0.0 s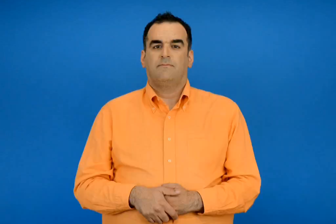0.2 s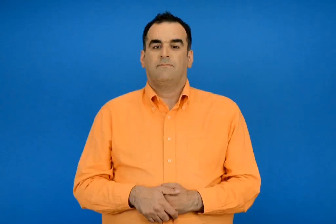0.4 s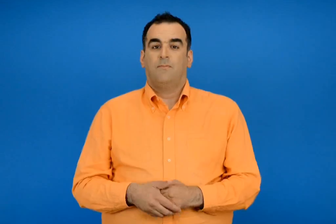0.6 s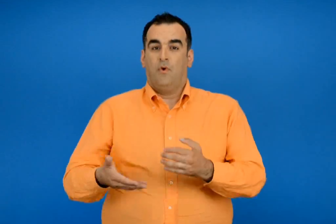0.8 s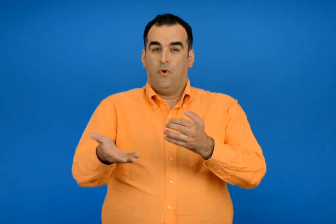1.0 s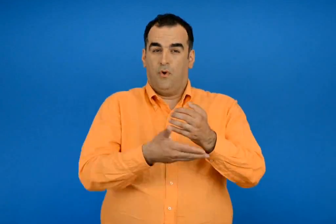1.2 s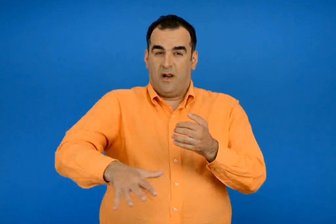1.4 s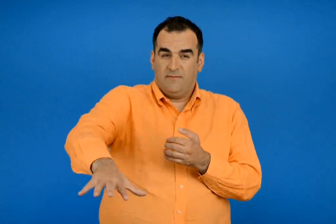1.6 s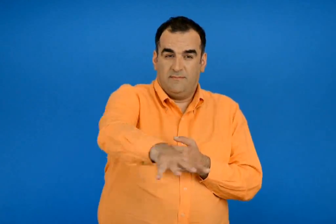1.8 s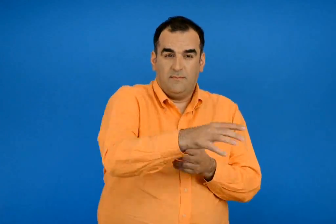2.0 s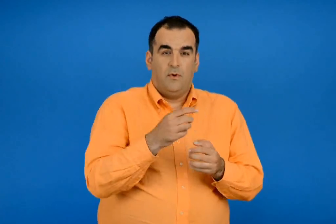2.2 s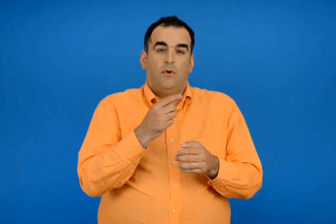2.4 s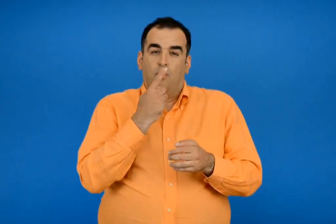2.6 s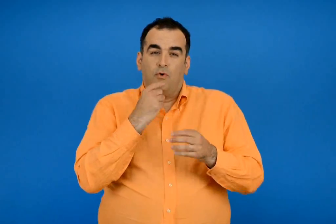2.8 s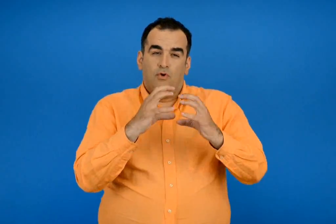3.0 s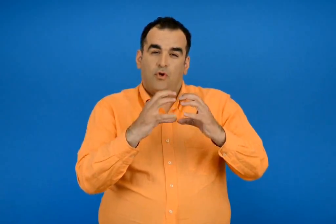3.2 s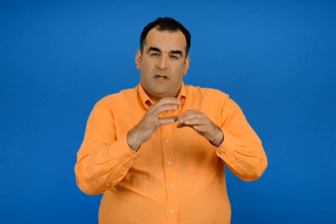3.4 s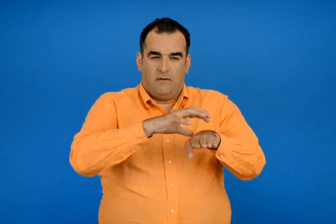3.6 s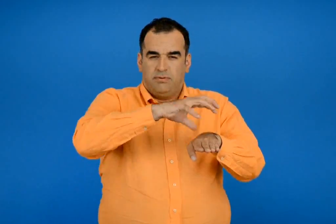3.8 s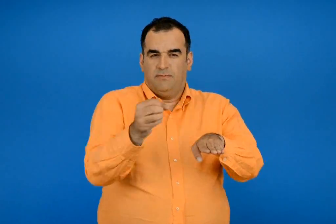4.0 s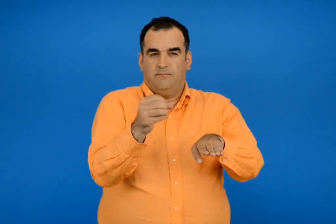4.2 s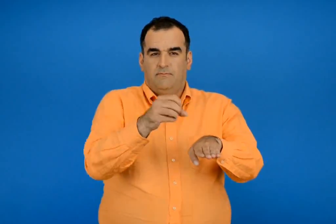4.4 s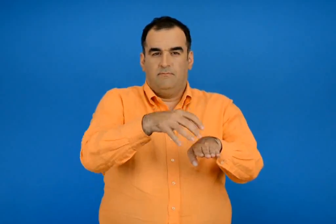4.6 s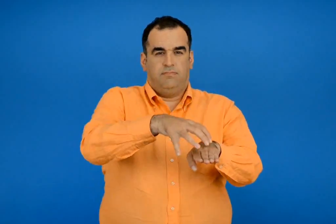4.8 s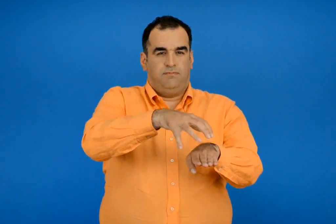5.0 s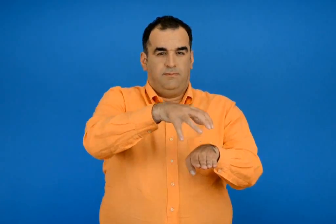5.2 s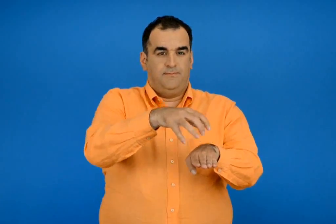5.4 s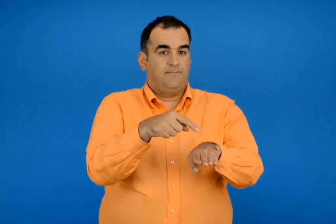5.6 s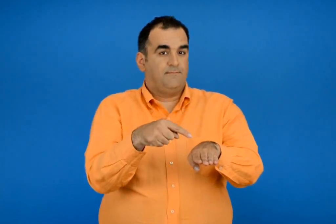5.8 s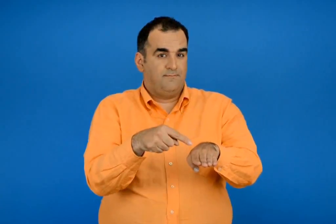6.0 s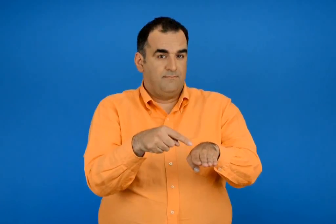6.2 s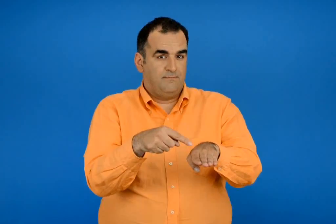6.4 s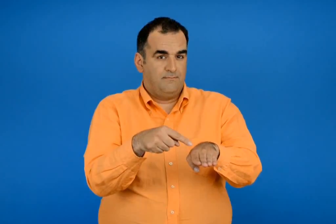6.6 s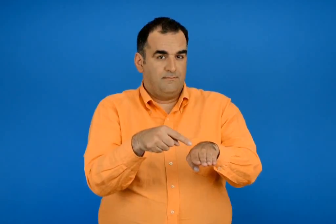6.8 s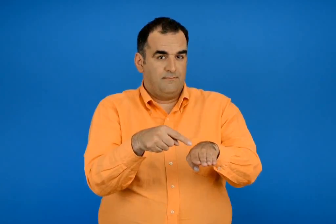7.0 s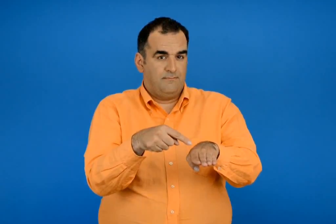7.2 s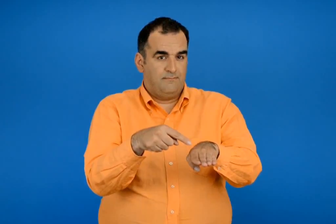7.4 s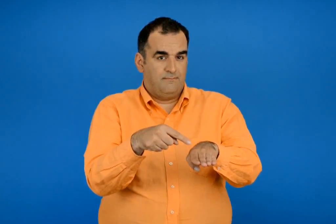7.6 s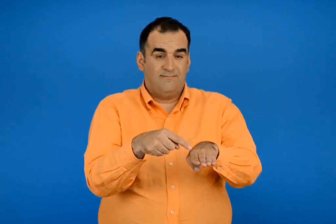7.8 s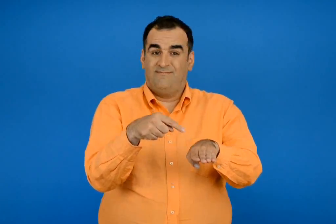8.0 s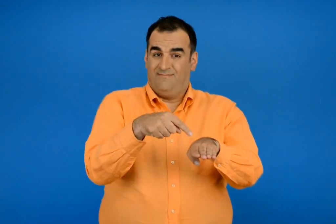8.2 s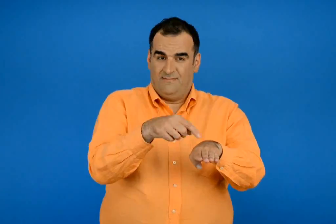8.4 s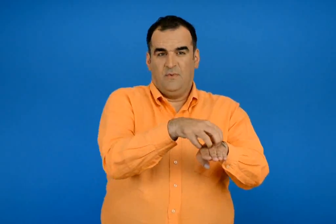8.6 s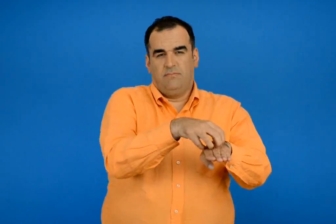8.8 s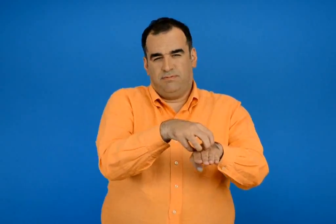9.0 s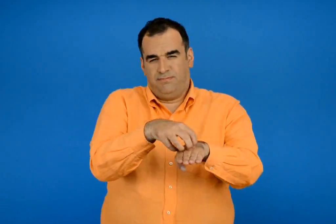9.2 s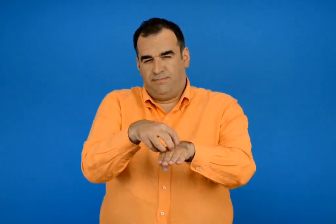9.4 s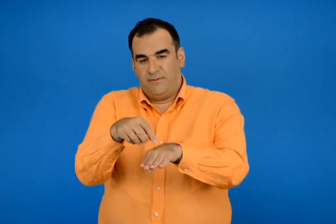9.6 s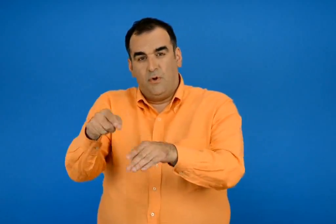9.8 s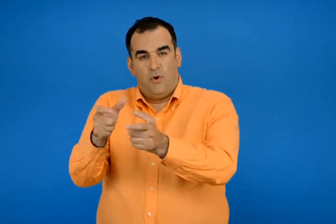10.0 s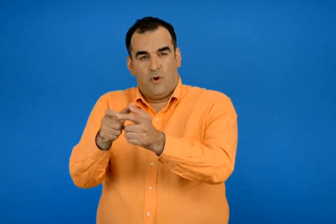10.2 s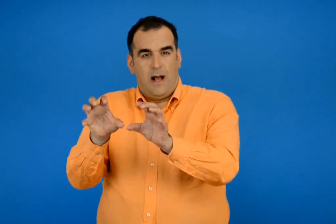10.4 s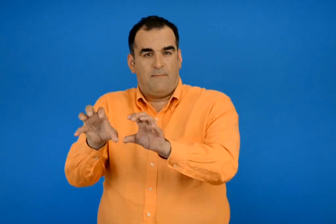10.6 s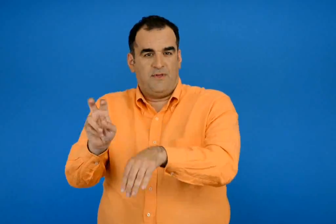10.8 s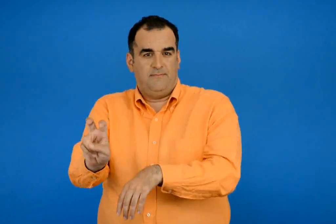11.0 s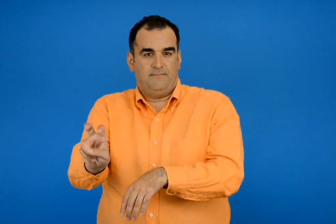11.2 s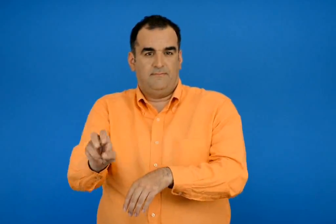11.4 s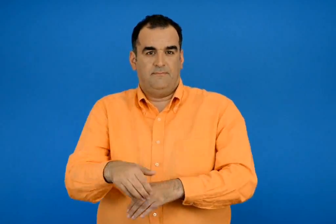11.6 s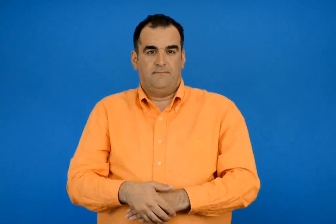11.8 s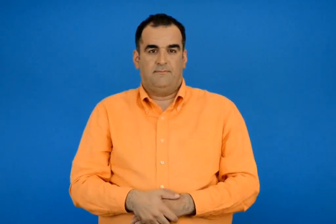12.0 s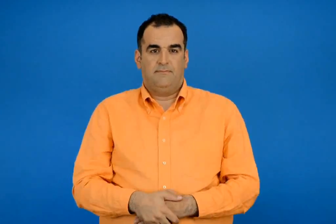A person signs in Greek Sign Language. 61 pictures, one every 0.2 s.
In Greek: από το χωράφι οι ντομάτες φορτωθήκαν στο και μεταφέρθηκαν σε μια αποθήκη στο χωριό
